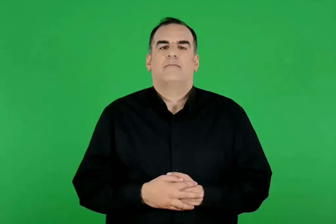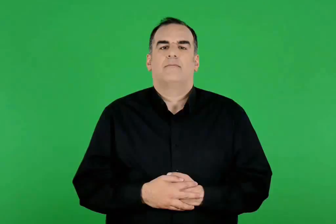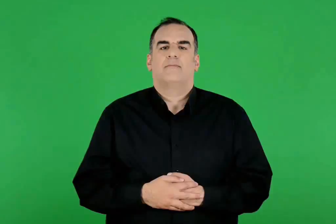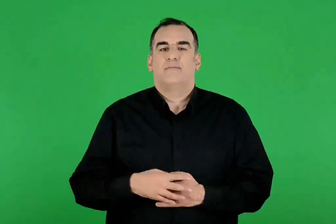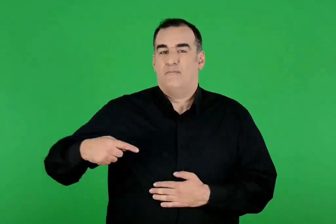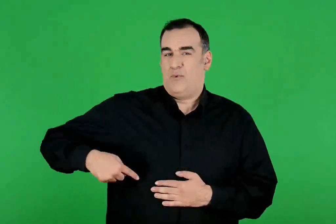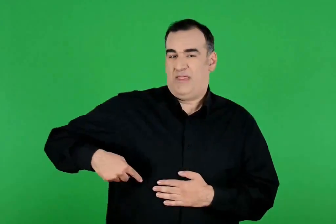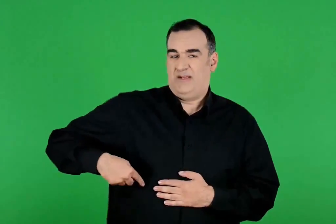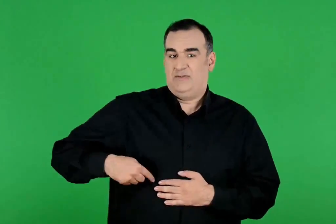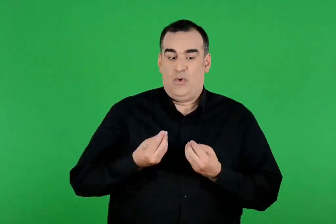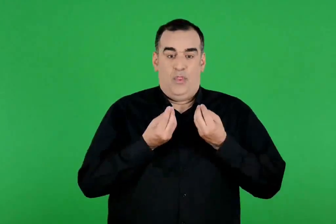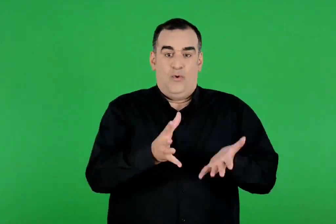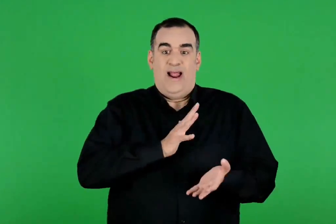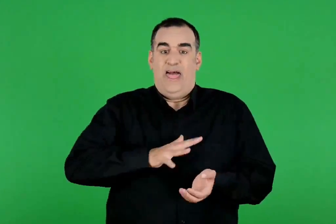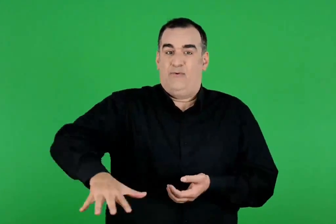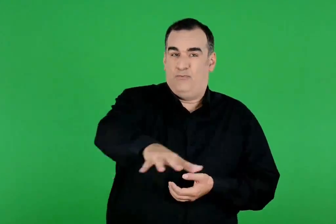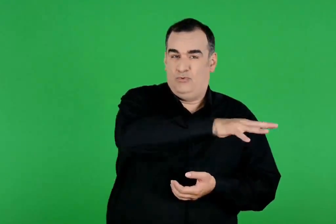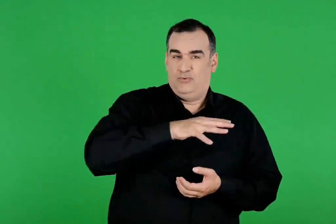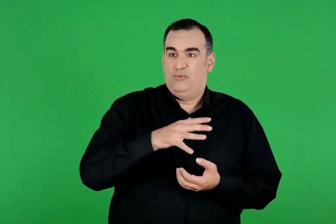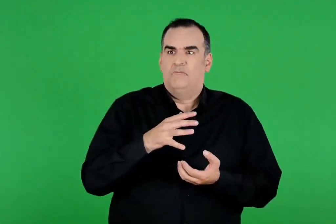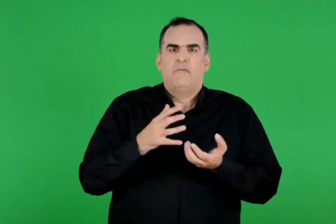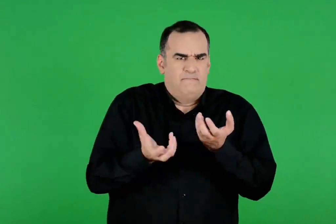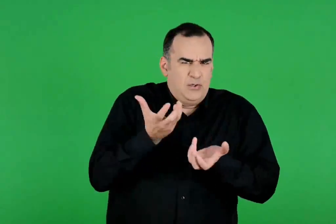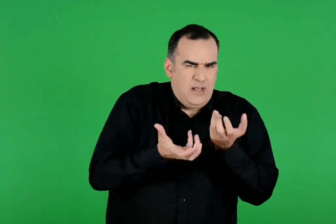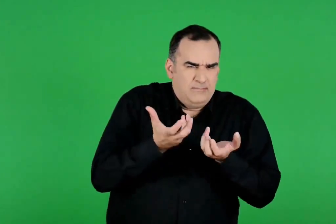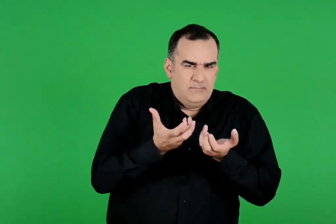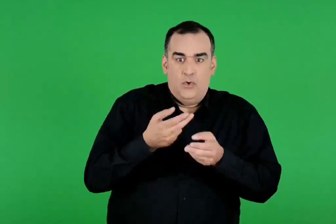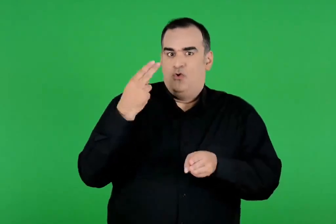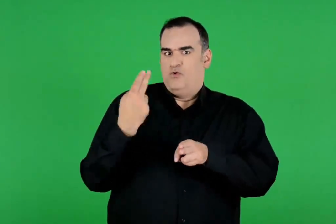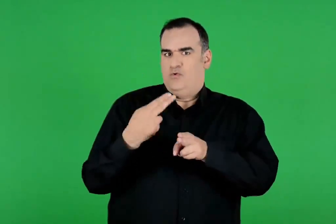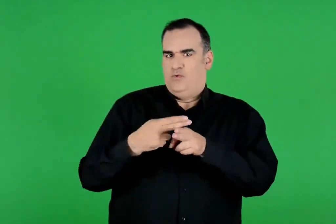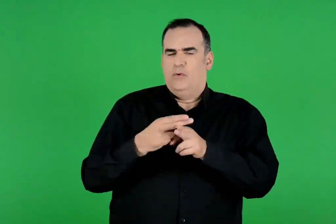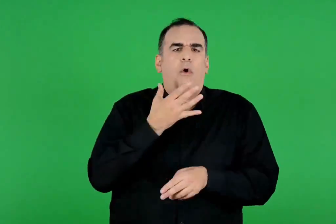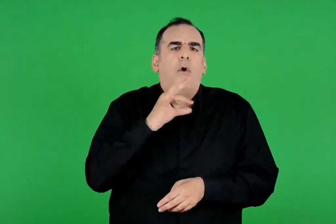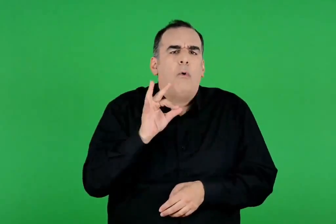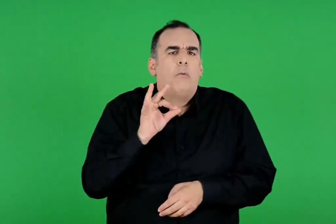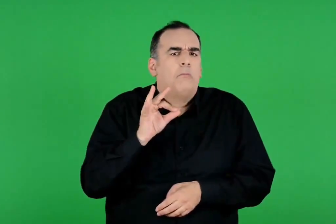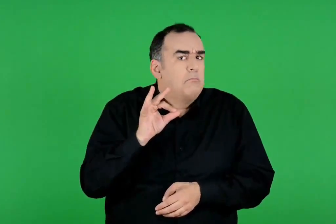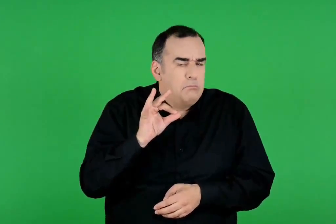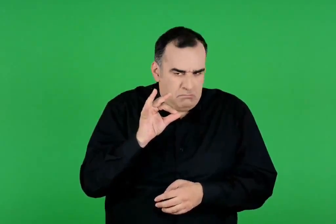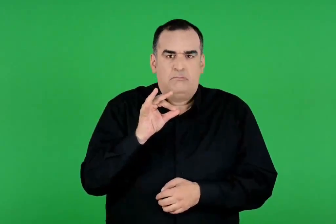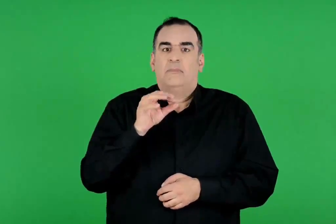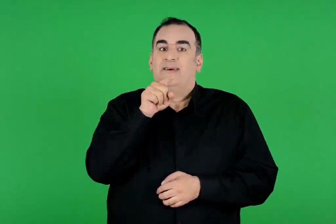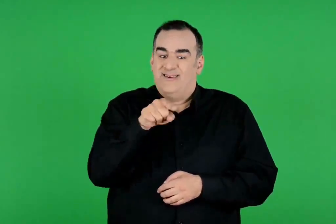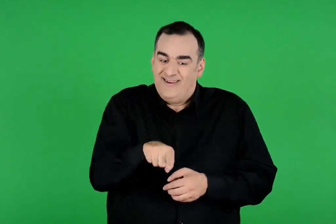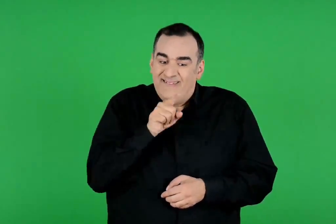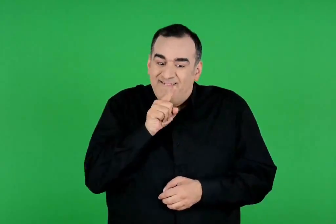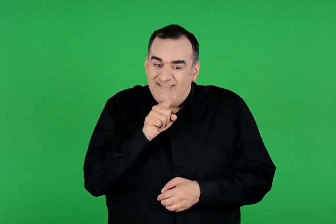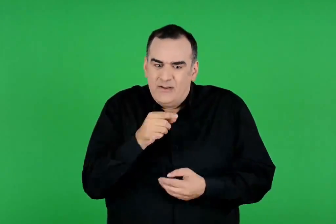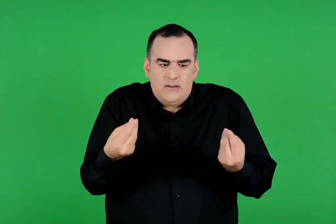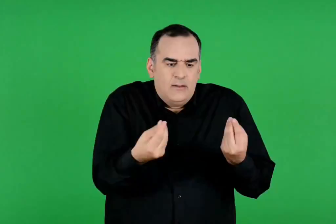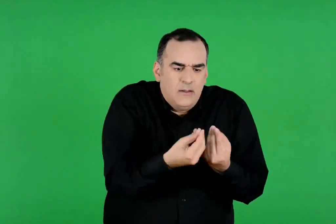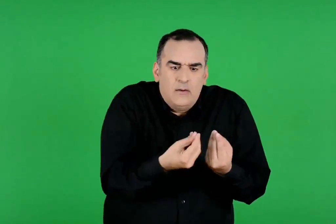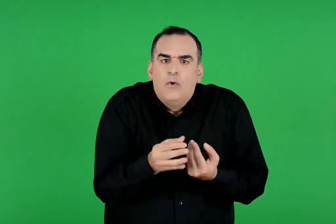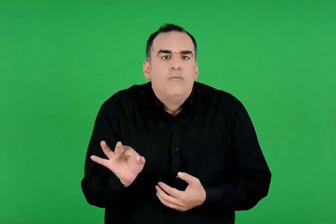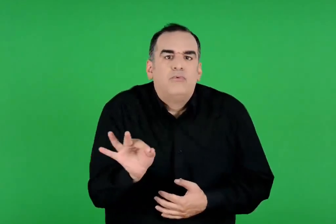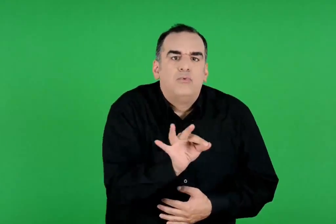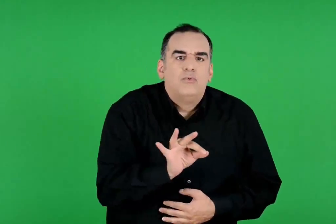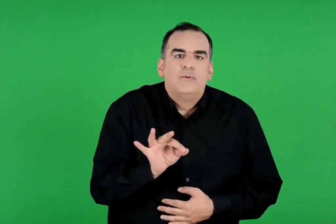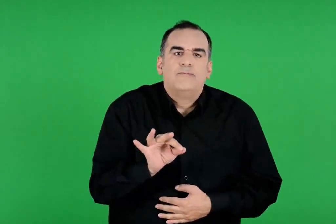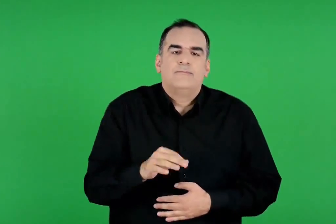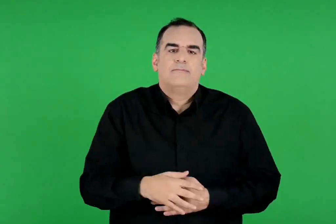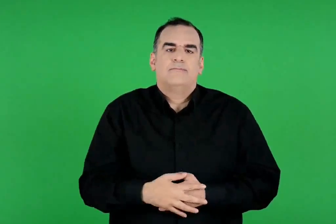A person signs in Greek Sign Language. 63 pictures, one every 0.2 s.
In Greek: γιατί νομίζεις ότι το δώρο του προμηθέα η φωτιά ήταν πολύ σημαντικό για τον άνθρωπο ; πού θα μπορούσε να το χρησιμοποιήσει ;
